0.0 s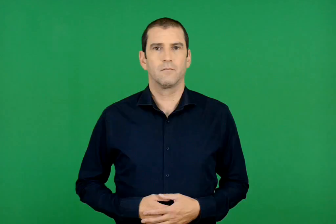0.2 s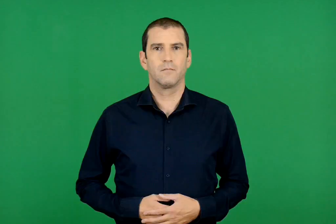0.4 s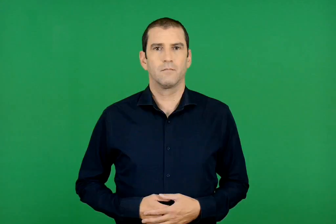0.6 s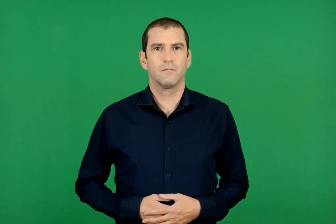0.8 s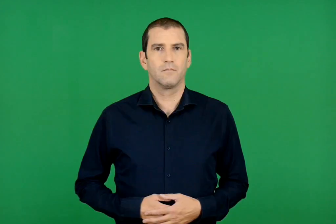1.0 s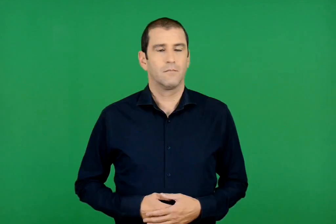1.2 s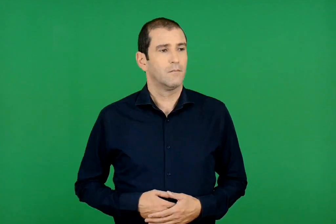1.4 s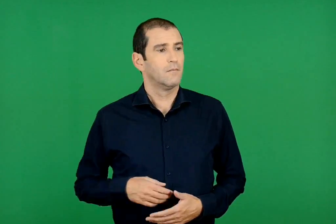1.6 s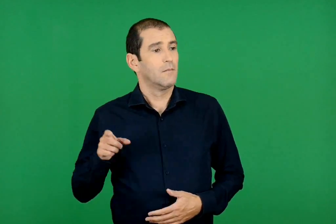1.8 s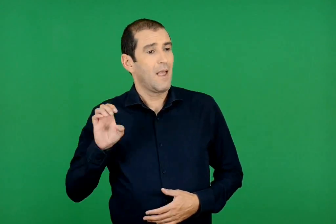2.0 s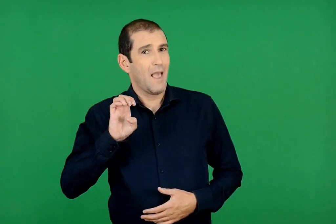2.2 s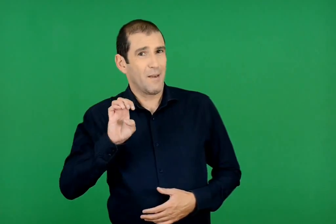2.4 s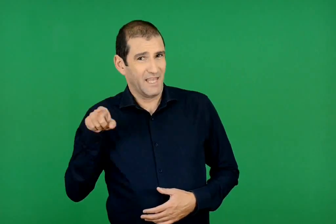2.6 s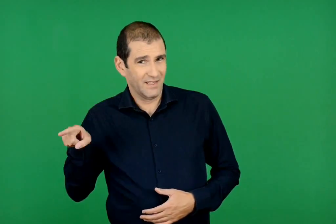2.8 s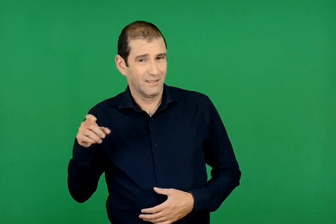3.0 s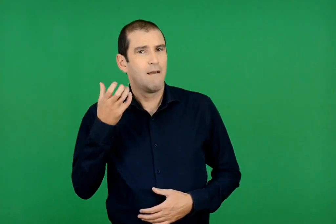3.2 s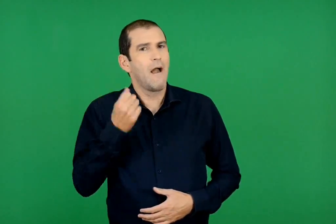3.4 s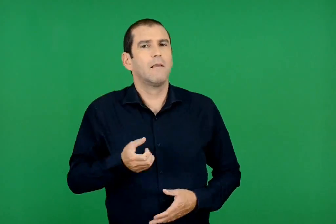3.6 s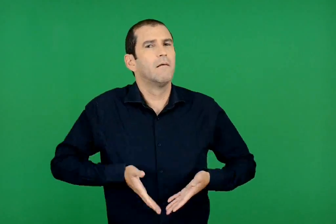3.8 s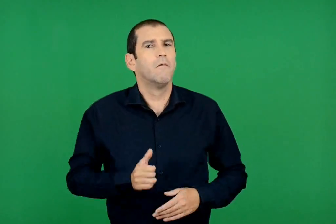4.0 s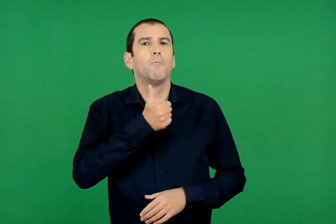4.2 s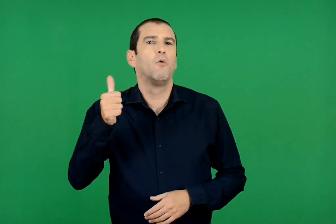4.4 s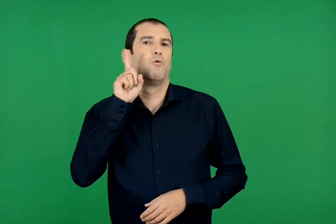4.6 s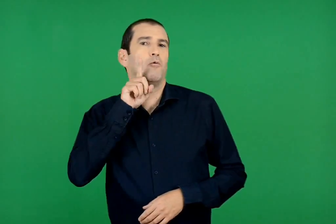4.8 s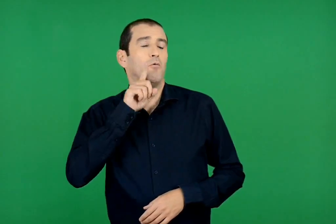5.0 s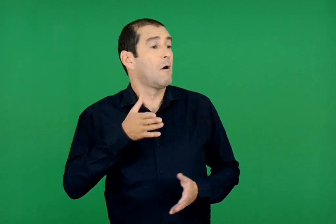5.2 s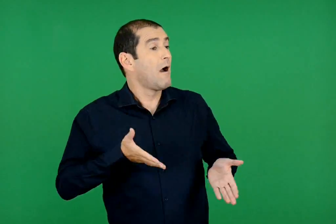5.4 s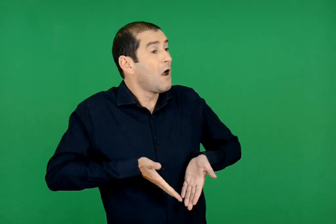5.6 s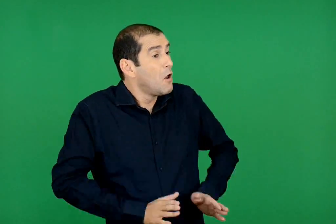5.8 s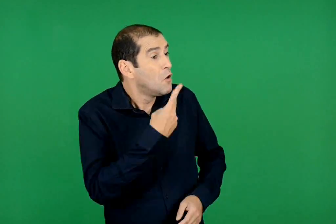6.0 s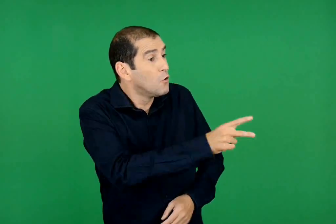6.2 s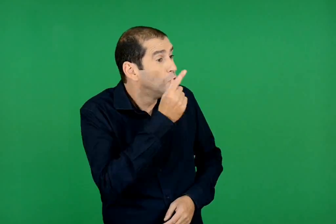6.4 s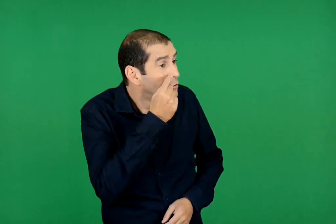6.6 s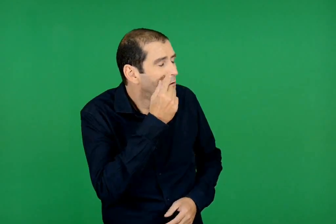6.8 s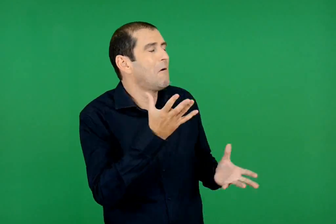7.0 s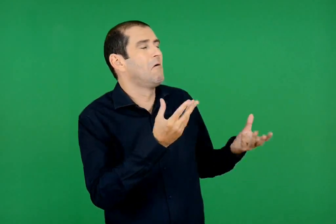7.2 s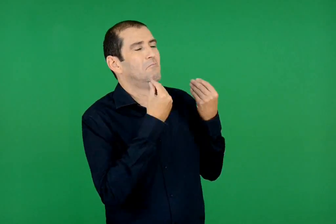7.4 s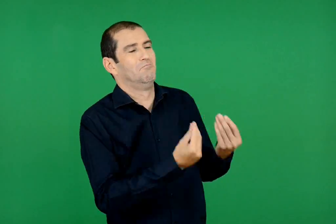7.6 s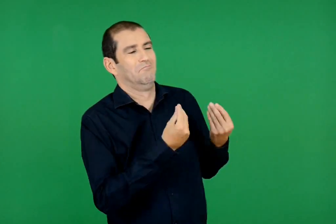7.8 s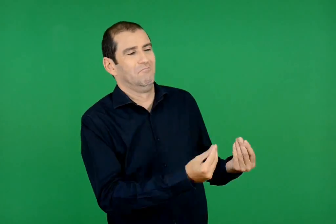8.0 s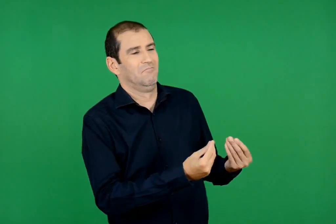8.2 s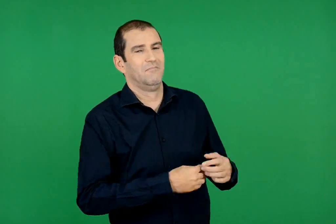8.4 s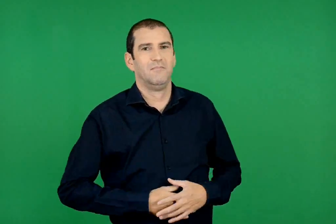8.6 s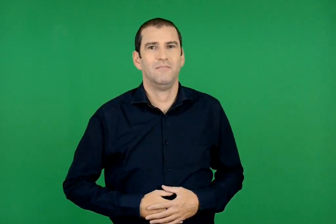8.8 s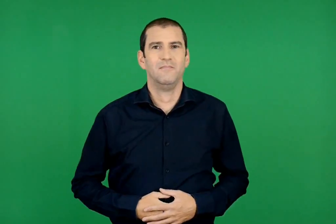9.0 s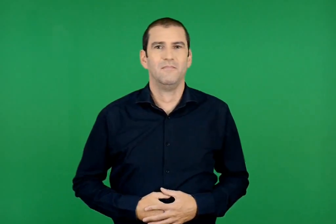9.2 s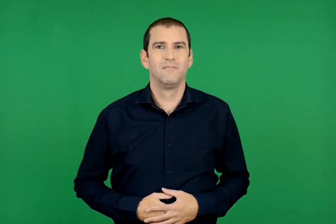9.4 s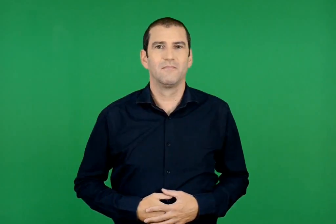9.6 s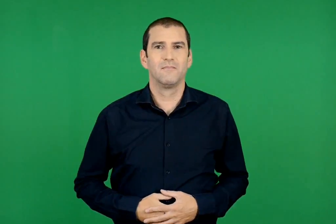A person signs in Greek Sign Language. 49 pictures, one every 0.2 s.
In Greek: το γιο σου τι ωραία είπε ο επικύδης , που είχε μονάχα κορίτσια
